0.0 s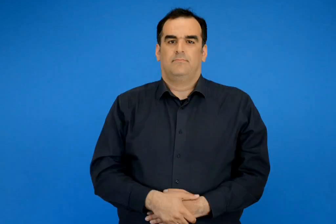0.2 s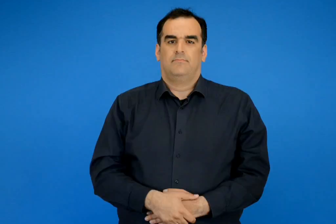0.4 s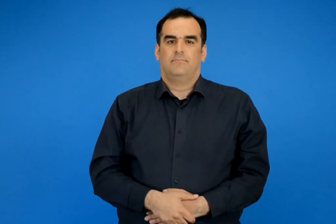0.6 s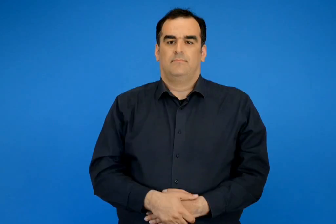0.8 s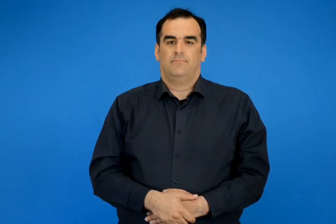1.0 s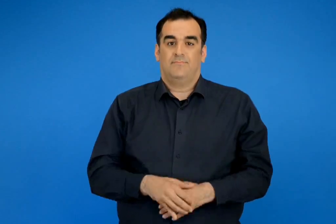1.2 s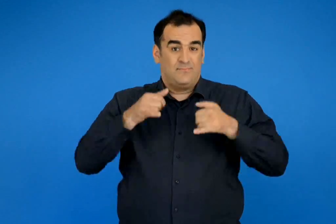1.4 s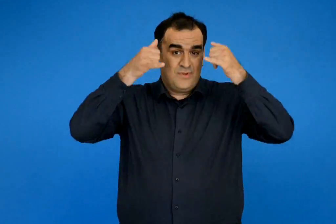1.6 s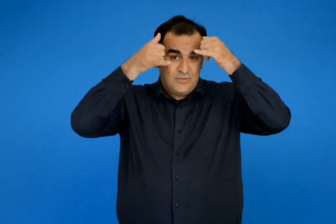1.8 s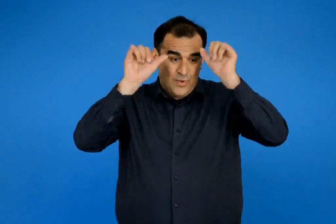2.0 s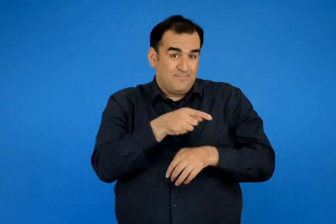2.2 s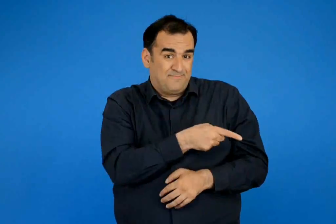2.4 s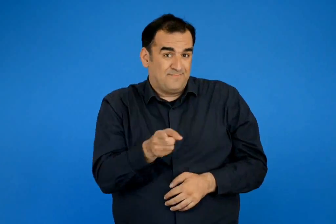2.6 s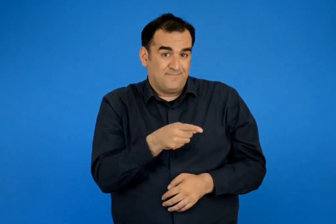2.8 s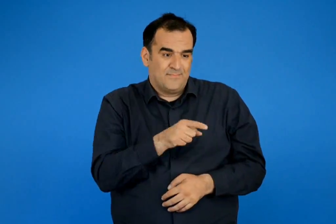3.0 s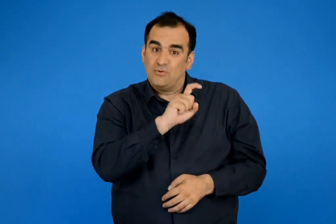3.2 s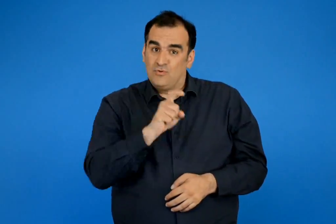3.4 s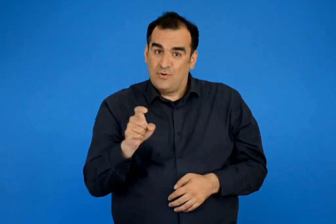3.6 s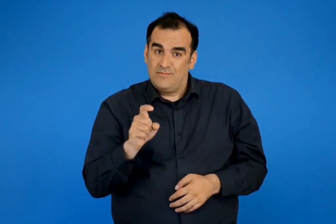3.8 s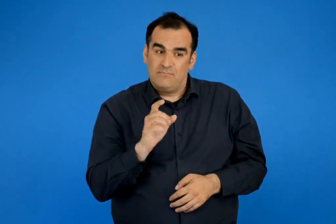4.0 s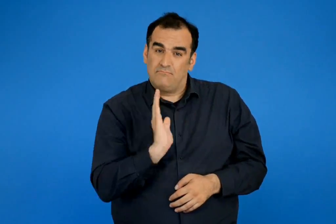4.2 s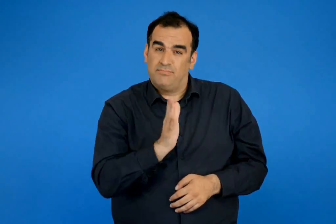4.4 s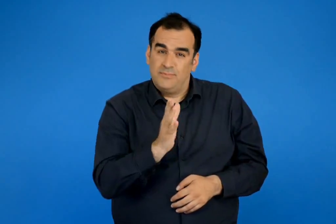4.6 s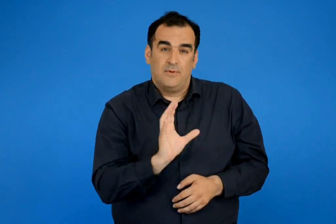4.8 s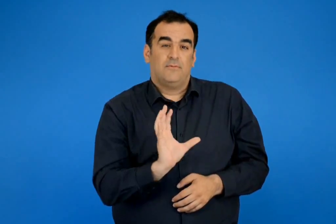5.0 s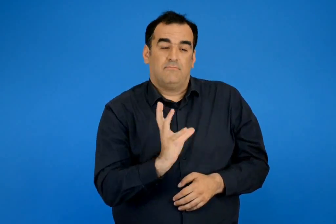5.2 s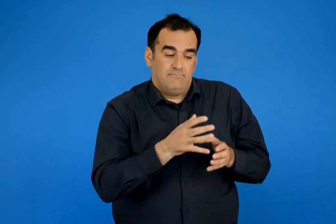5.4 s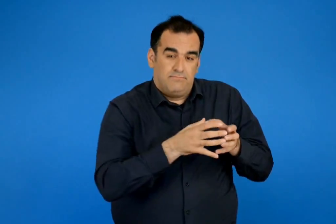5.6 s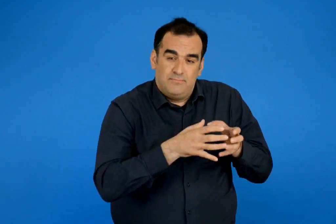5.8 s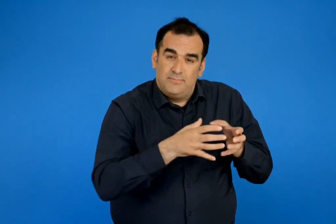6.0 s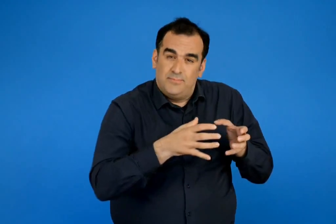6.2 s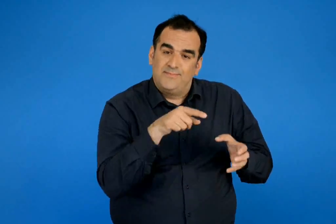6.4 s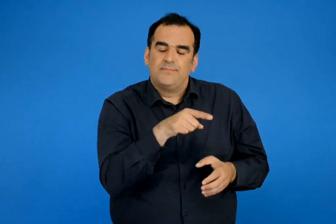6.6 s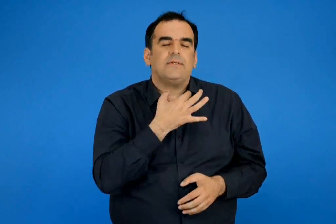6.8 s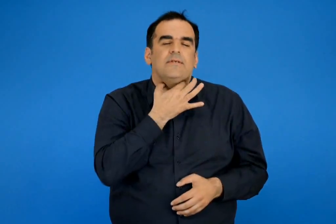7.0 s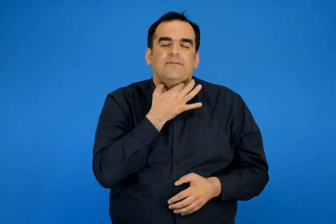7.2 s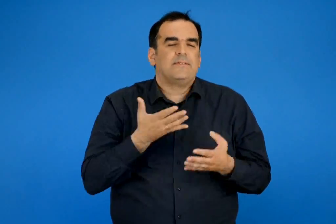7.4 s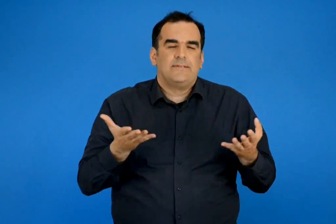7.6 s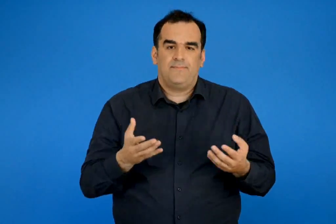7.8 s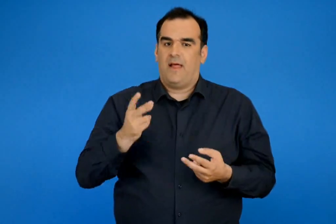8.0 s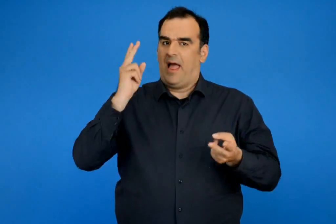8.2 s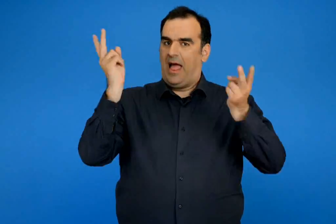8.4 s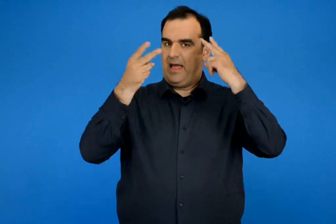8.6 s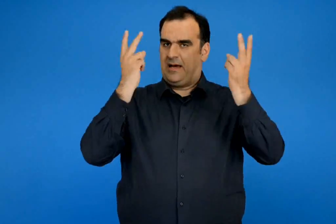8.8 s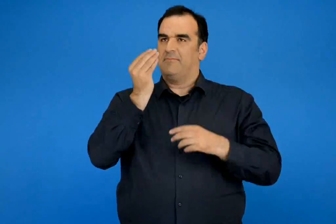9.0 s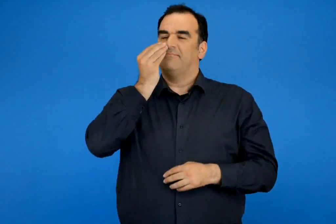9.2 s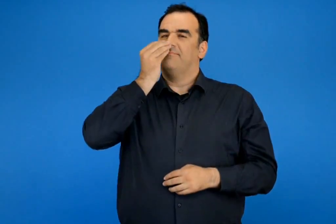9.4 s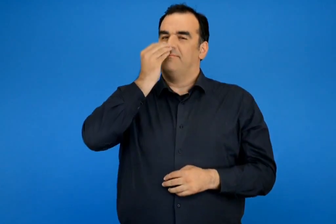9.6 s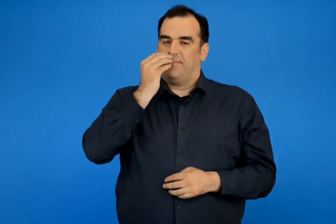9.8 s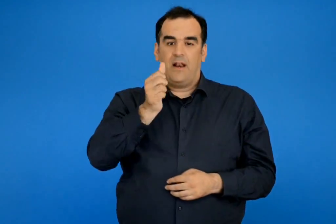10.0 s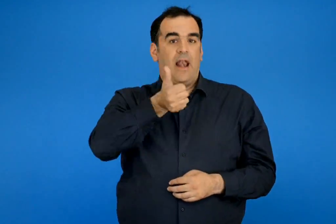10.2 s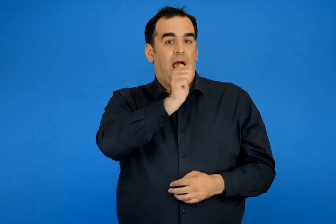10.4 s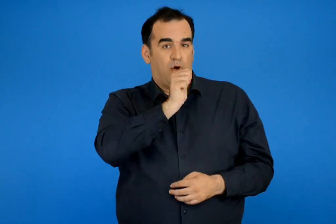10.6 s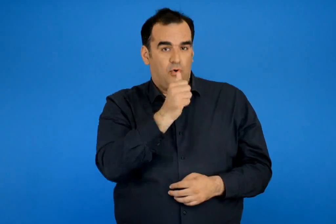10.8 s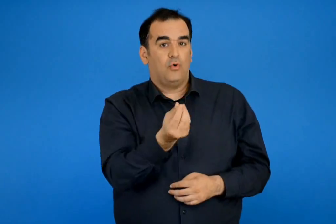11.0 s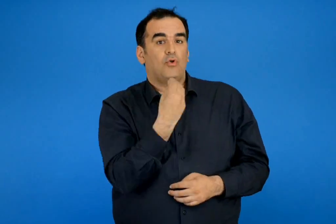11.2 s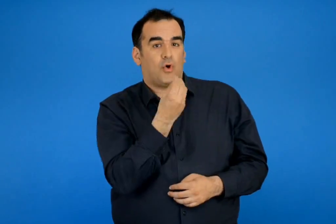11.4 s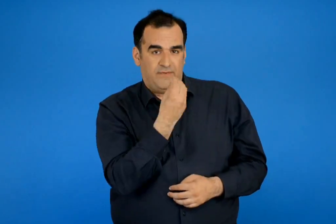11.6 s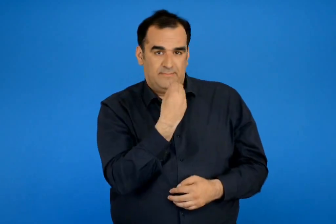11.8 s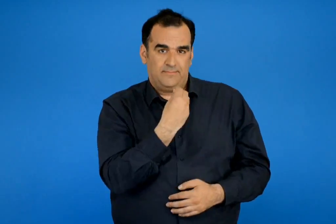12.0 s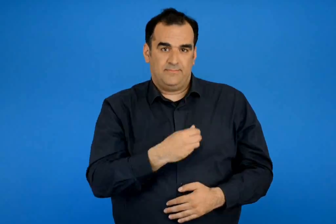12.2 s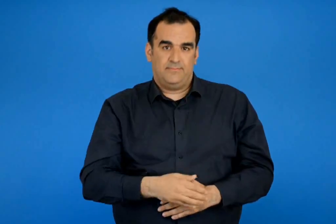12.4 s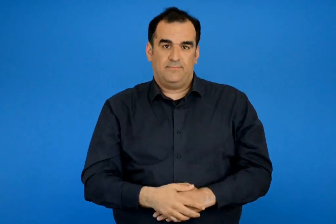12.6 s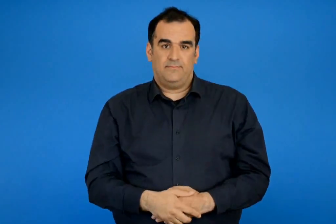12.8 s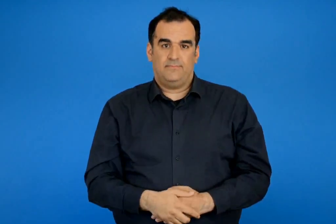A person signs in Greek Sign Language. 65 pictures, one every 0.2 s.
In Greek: τα ζώα για να ζήσουν και να αναπτυχθούν χρειάζονται αέρα νερό και τροφή
